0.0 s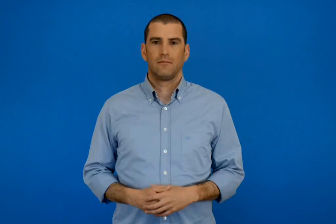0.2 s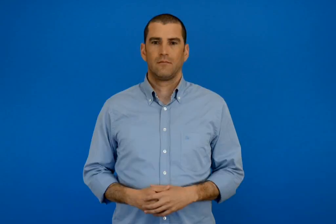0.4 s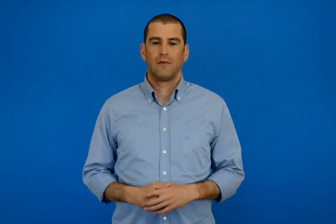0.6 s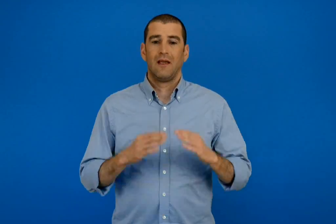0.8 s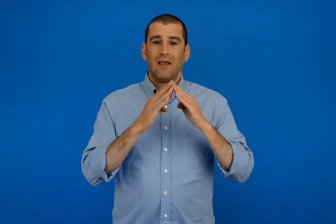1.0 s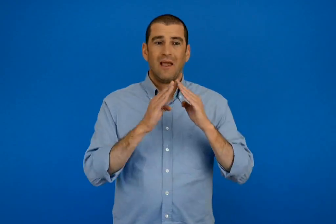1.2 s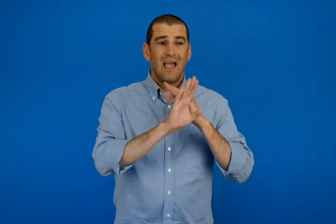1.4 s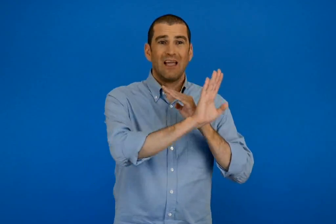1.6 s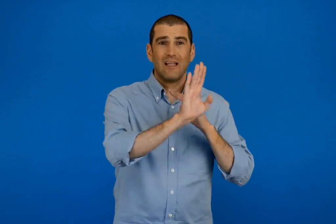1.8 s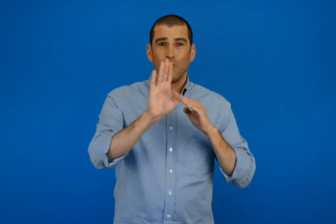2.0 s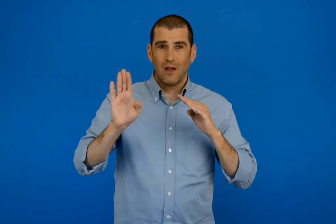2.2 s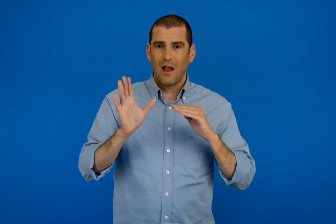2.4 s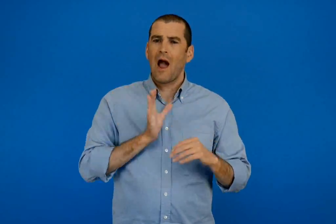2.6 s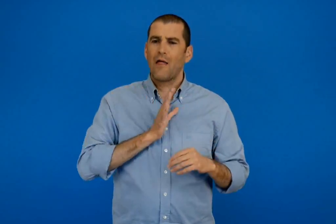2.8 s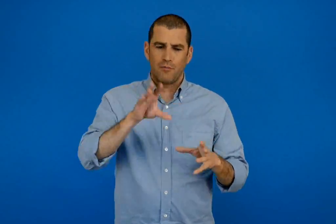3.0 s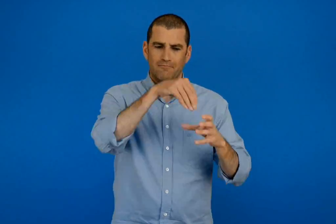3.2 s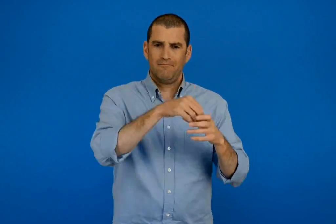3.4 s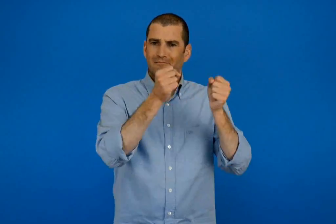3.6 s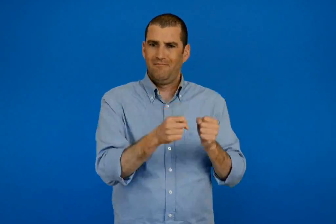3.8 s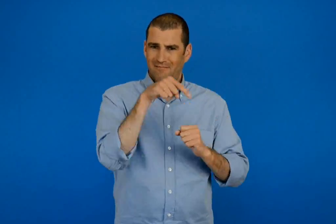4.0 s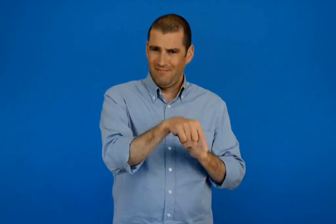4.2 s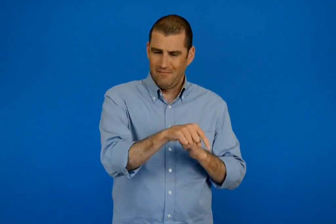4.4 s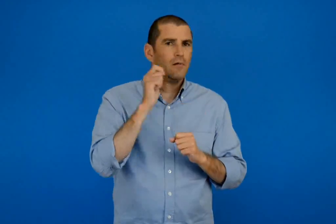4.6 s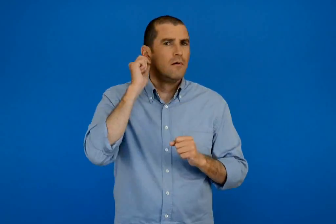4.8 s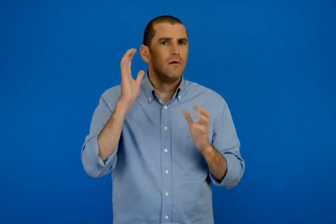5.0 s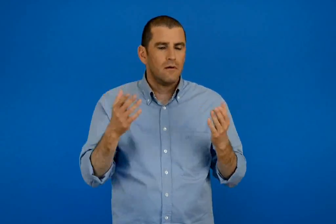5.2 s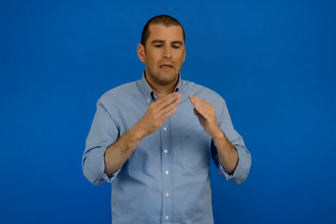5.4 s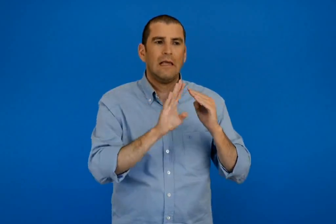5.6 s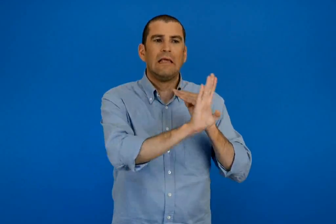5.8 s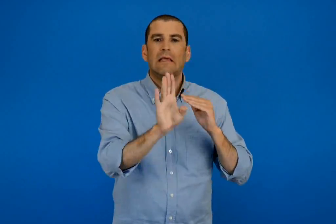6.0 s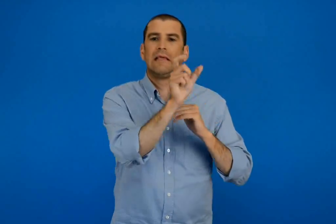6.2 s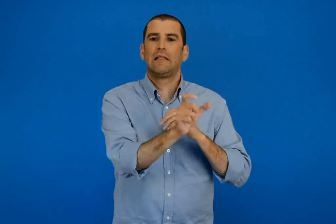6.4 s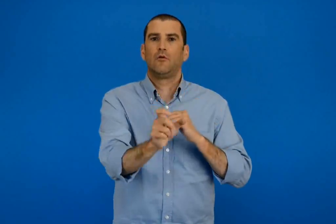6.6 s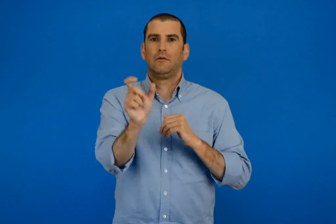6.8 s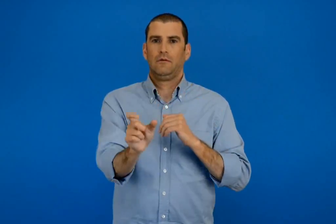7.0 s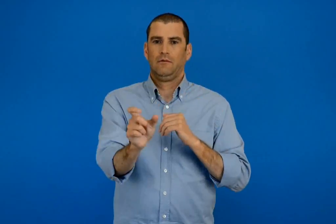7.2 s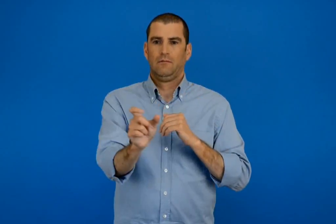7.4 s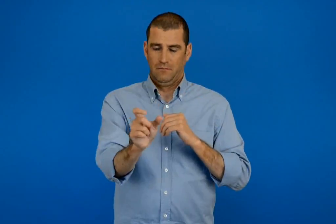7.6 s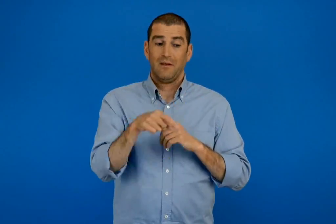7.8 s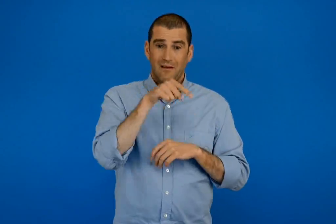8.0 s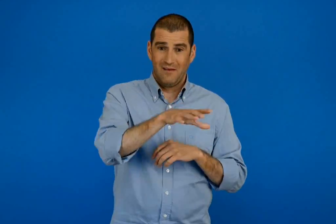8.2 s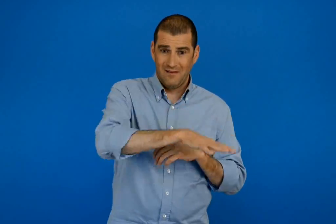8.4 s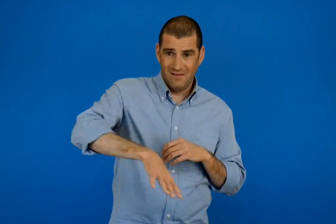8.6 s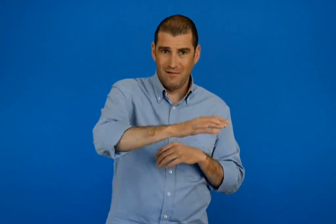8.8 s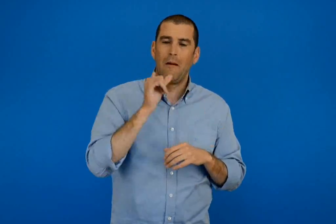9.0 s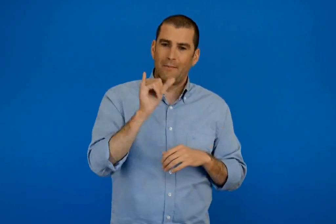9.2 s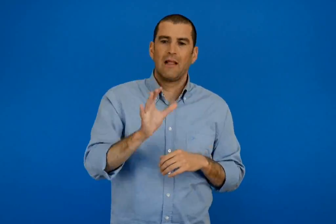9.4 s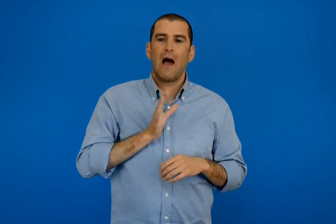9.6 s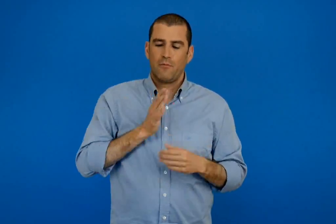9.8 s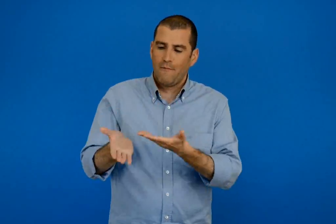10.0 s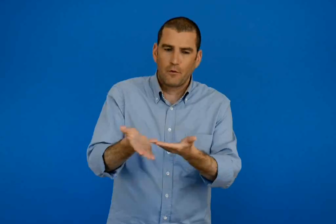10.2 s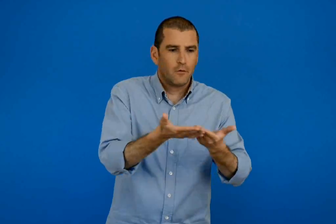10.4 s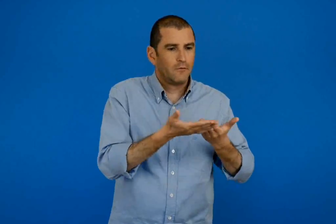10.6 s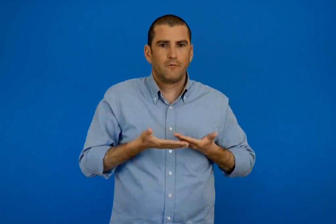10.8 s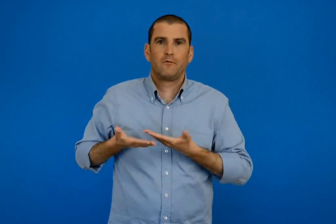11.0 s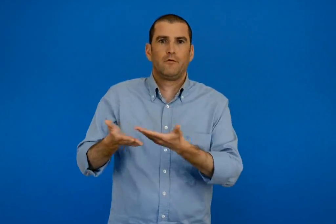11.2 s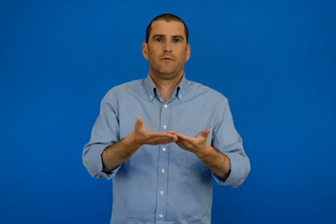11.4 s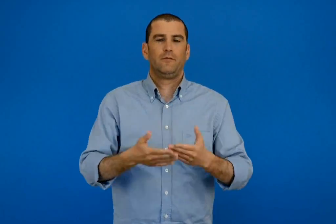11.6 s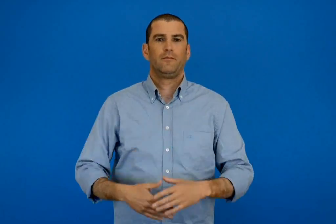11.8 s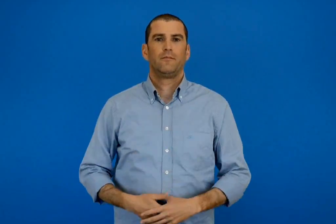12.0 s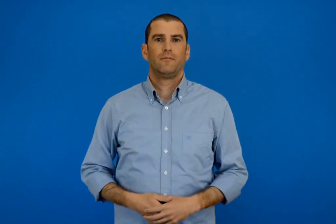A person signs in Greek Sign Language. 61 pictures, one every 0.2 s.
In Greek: οι άνθρωποι που μένουν στην ιδιά γειτονιά λέγονται γείτονες στη γειτονιά υπάρχουν άνθρωποι που μας εξυπηρετούν
